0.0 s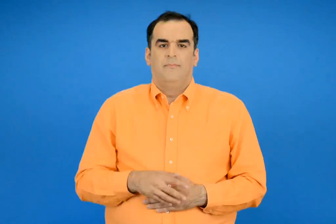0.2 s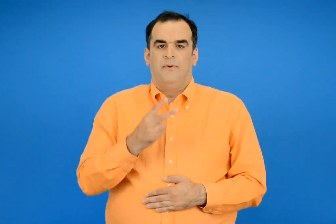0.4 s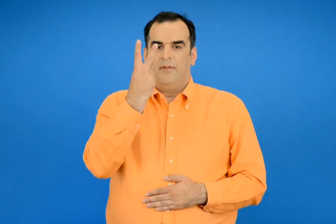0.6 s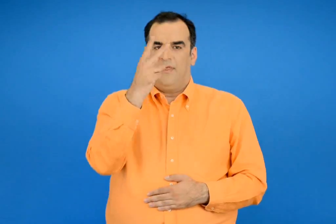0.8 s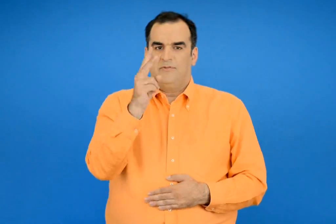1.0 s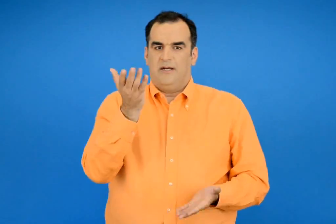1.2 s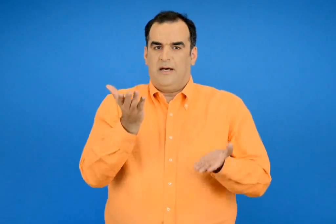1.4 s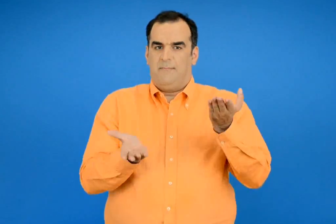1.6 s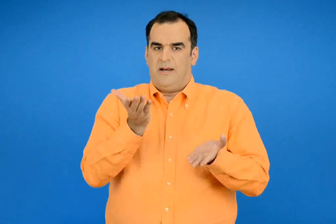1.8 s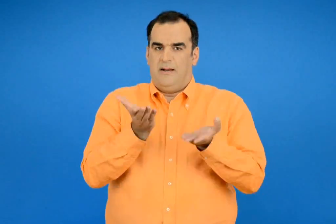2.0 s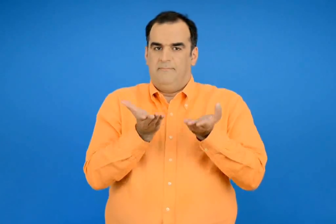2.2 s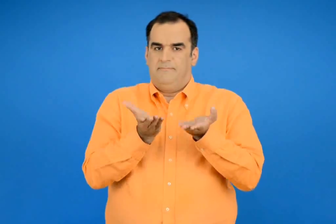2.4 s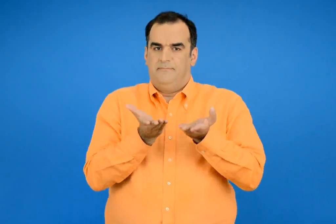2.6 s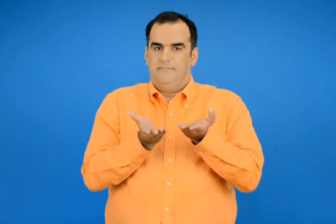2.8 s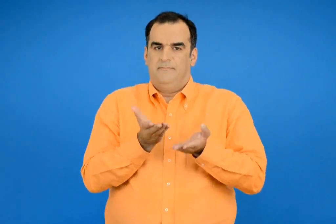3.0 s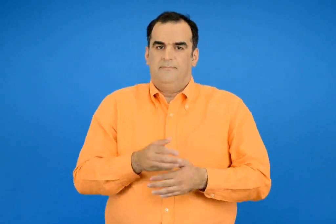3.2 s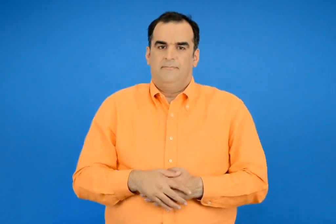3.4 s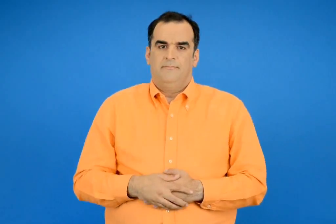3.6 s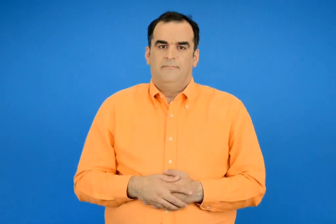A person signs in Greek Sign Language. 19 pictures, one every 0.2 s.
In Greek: 200 γραμμ. μέτρο
